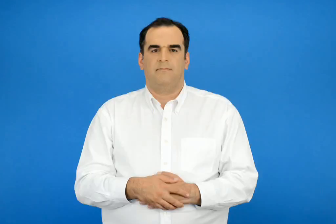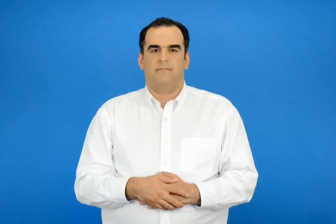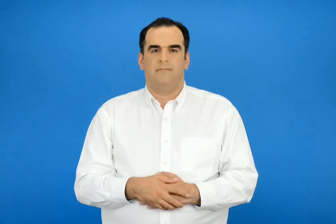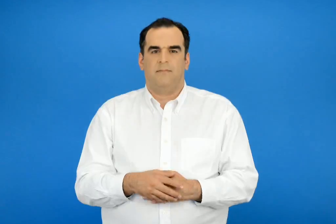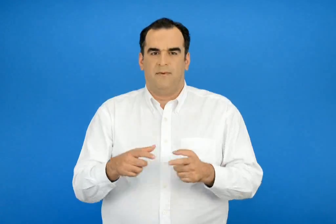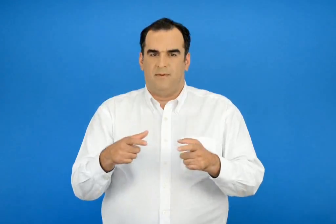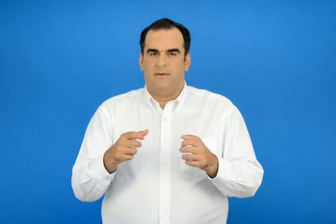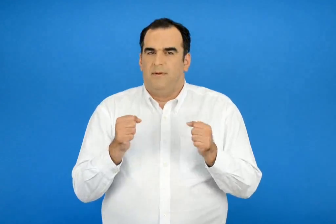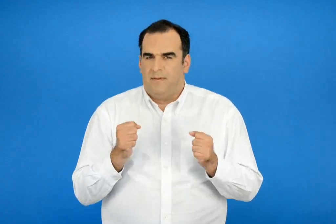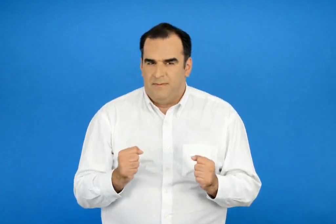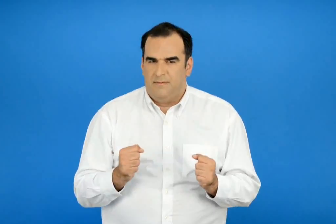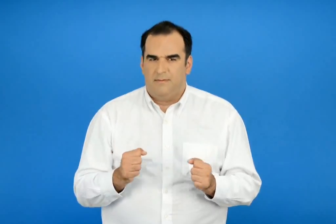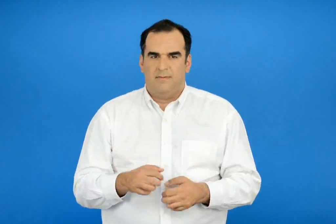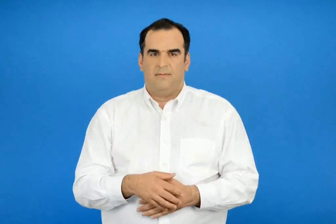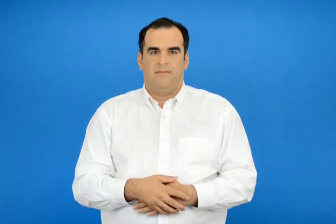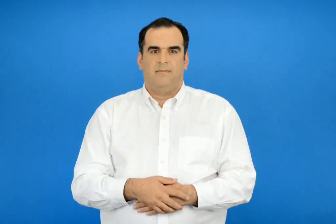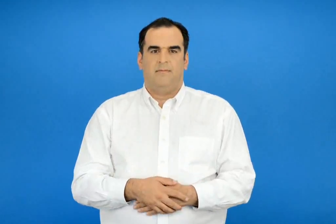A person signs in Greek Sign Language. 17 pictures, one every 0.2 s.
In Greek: σκαμνί
